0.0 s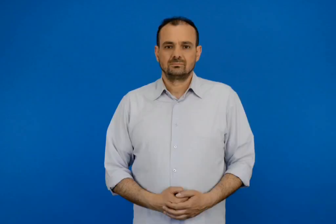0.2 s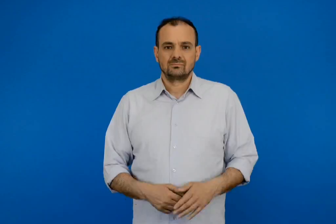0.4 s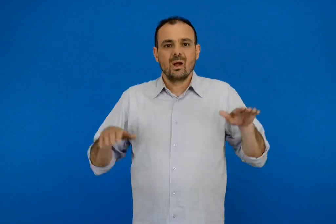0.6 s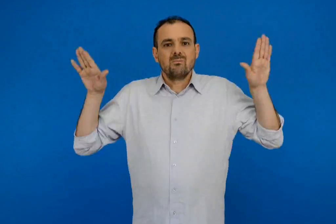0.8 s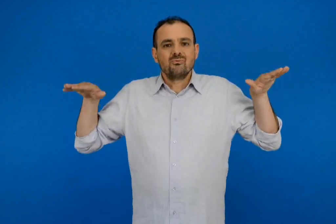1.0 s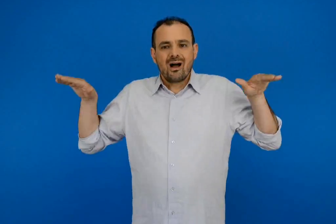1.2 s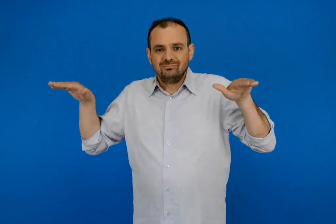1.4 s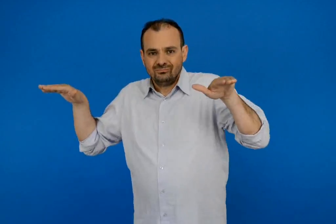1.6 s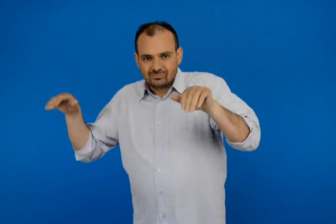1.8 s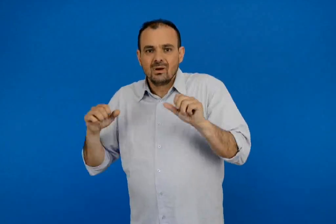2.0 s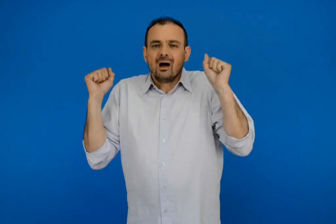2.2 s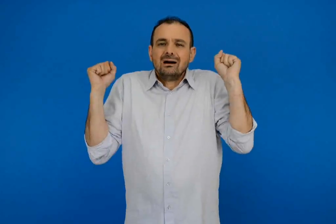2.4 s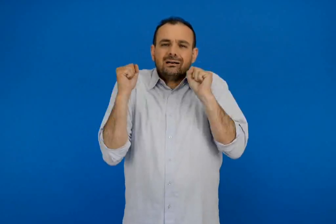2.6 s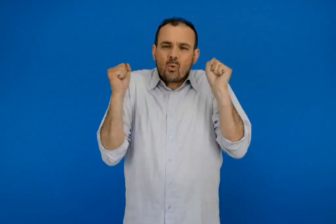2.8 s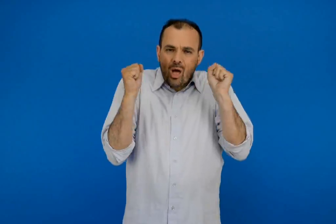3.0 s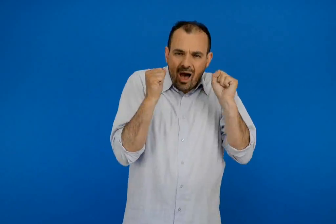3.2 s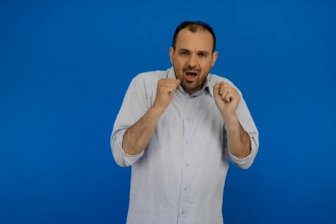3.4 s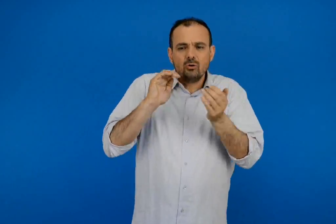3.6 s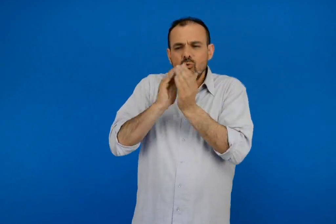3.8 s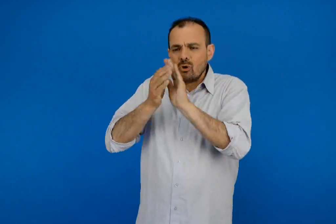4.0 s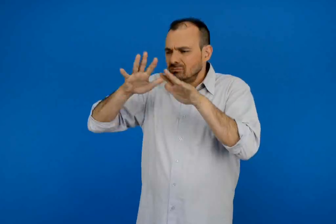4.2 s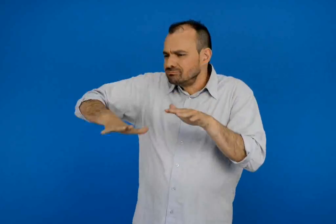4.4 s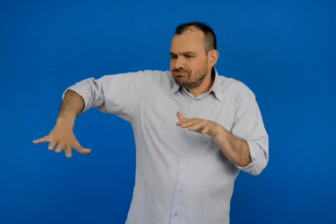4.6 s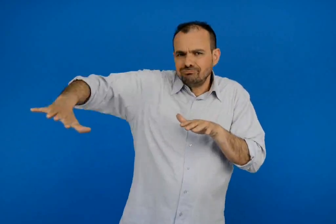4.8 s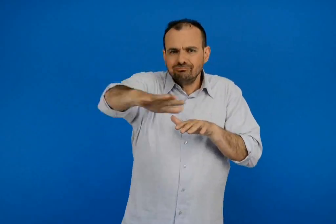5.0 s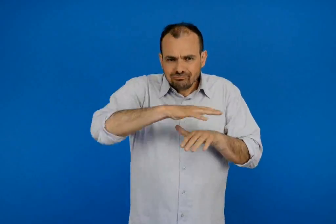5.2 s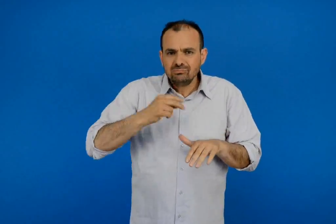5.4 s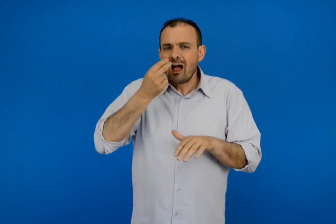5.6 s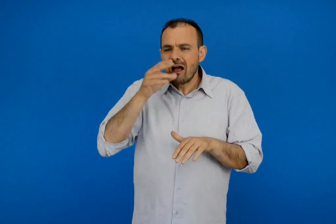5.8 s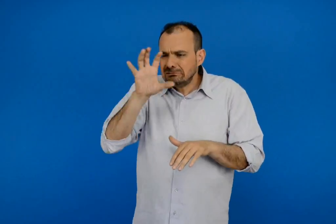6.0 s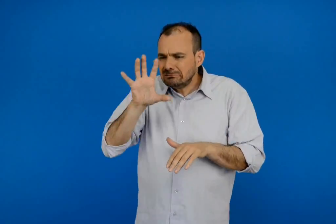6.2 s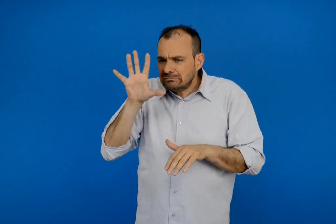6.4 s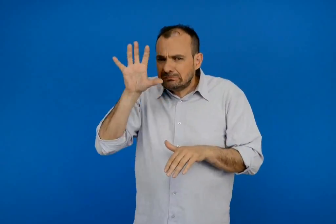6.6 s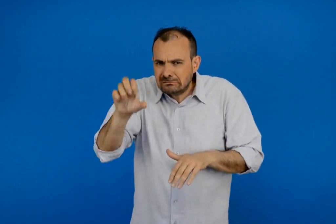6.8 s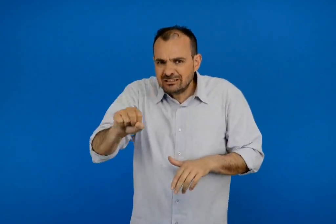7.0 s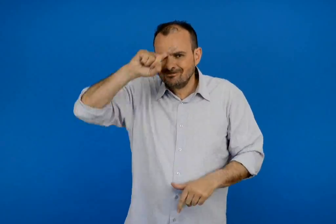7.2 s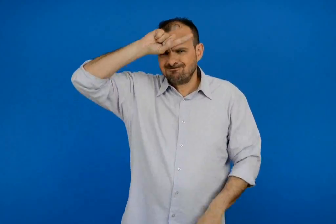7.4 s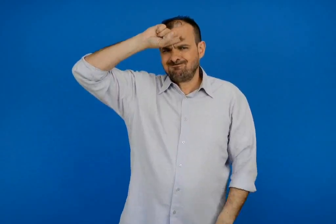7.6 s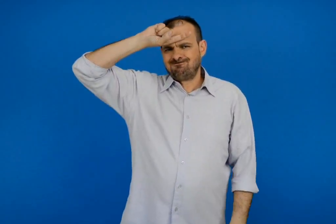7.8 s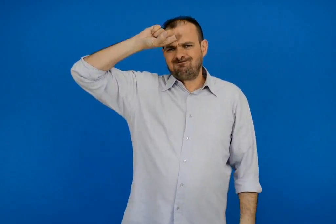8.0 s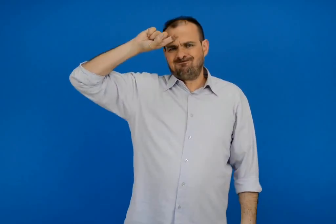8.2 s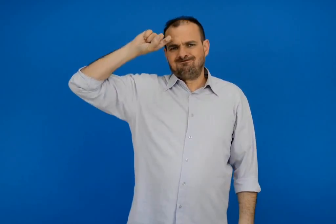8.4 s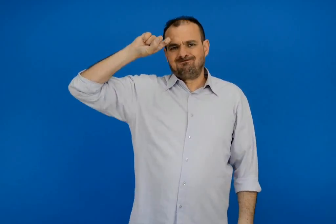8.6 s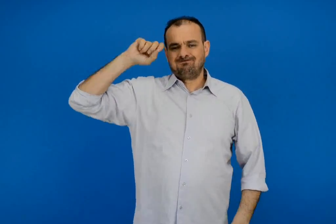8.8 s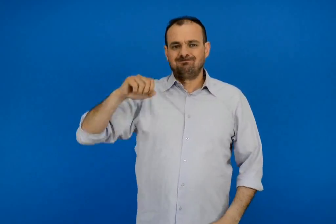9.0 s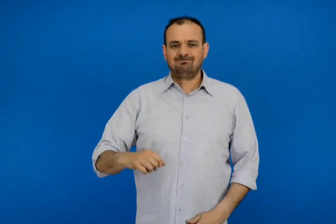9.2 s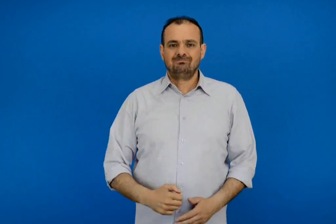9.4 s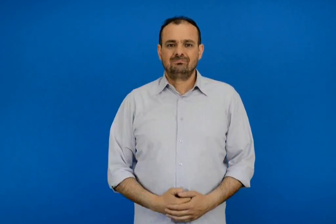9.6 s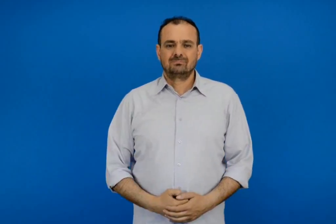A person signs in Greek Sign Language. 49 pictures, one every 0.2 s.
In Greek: το χειμώνα τα πουλιά δυσκολεύονται να βρουν τροφή ιδιαίτερα στις περιοχές οπού χιονίζει
